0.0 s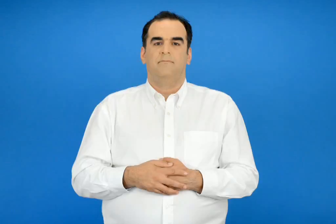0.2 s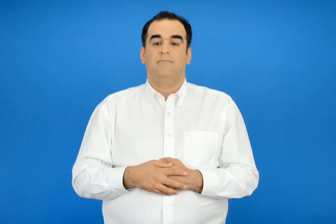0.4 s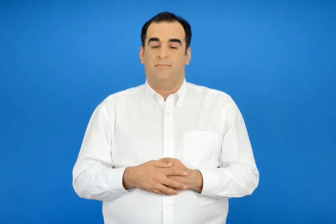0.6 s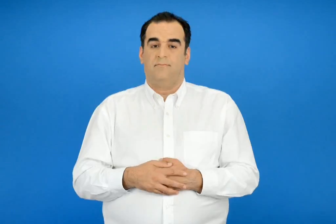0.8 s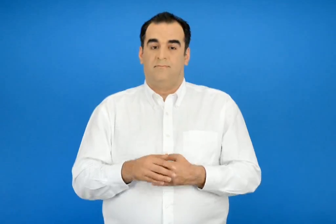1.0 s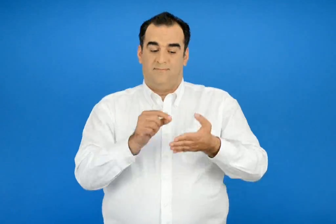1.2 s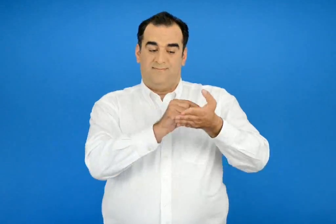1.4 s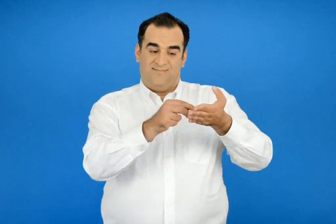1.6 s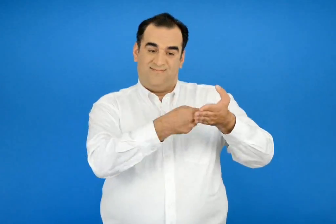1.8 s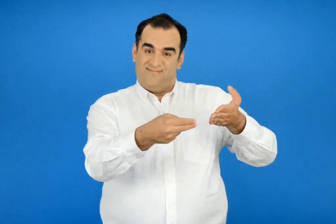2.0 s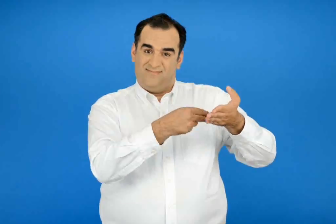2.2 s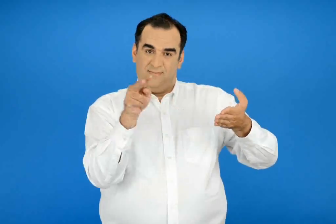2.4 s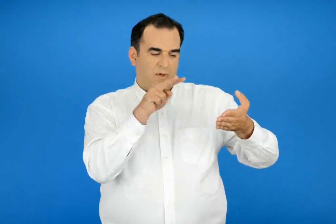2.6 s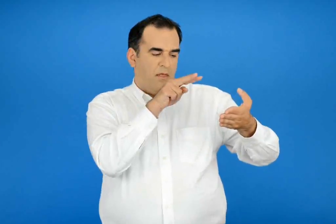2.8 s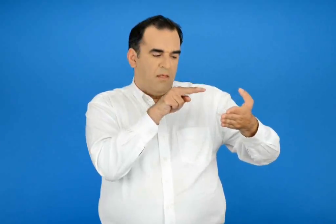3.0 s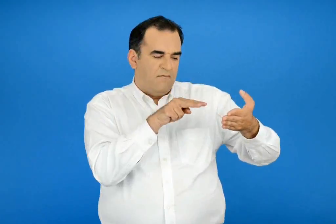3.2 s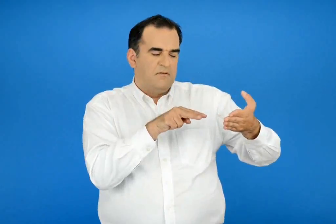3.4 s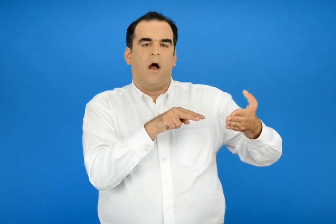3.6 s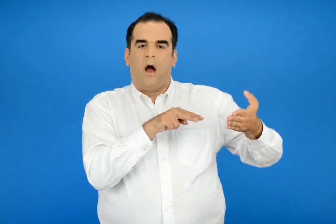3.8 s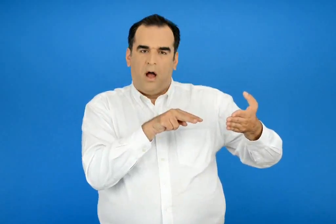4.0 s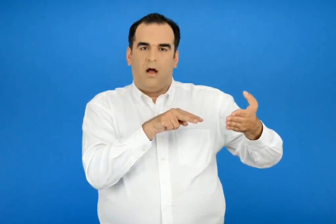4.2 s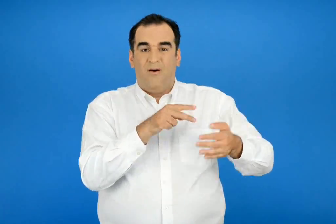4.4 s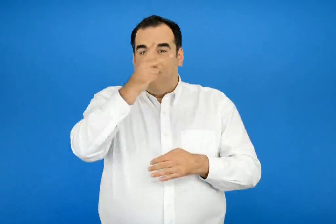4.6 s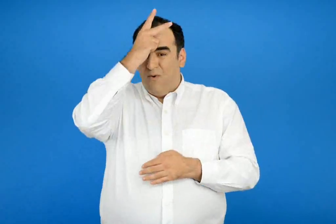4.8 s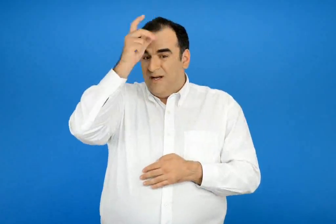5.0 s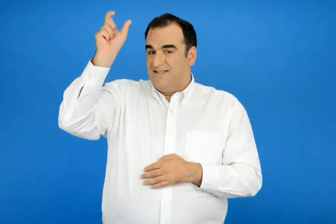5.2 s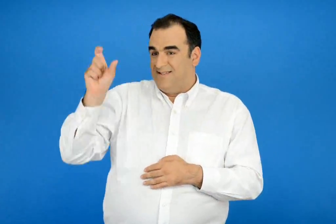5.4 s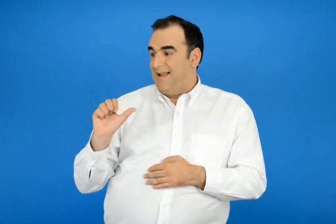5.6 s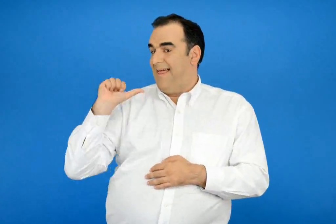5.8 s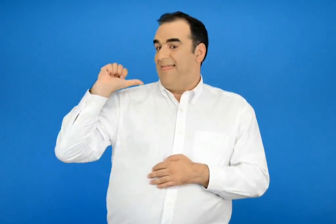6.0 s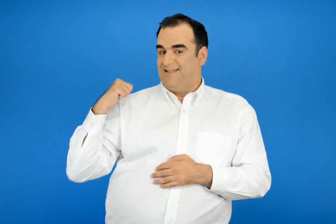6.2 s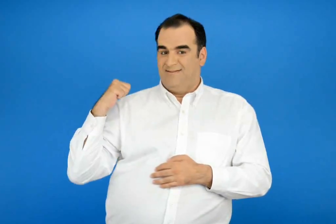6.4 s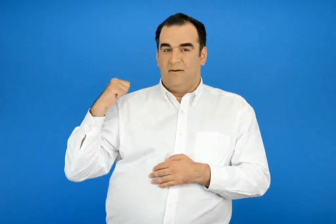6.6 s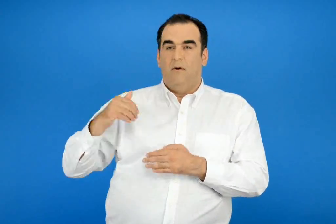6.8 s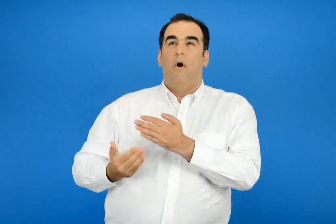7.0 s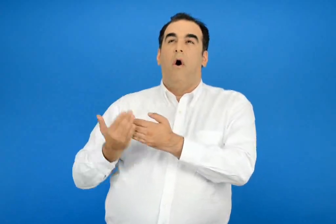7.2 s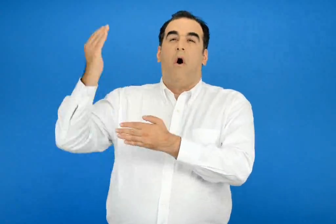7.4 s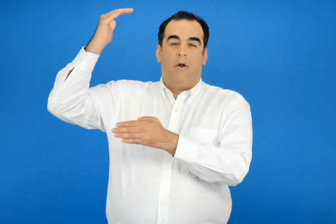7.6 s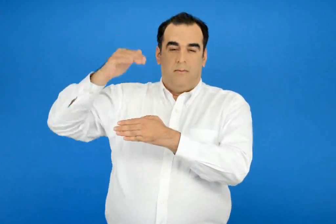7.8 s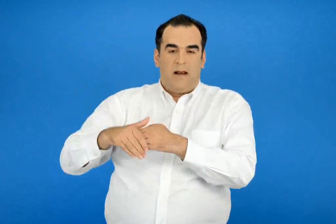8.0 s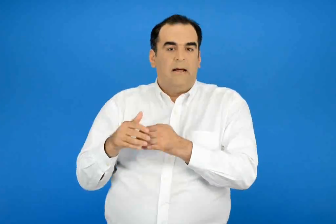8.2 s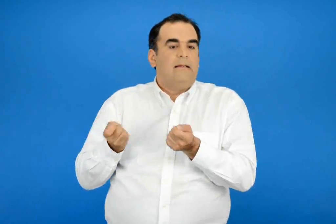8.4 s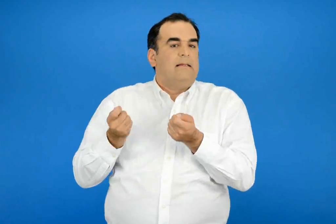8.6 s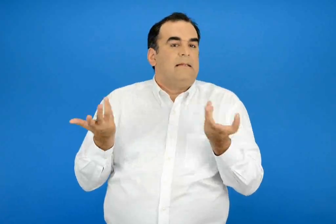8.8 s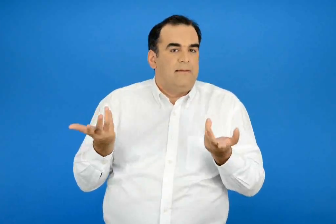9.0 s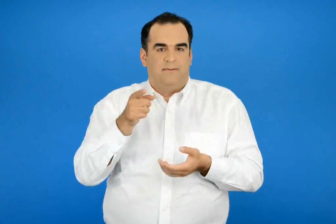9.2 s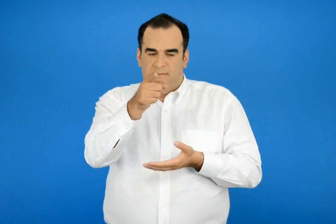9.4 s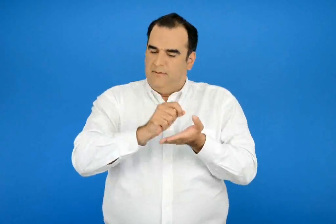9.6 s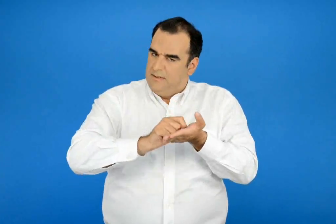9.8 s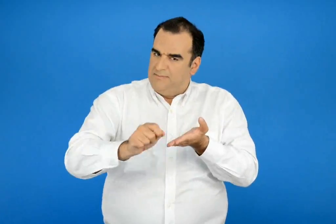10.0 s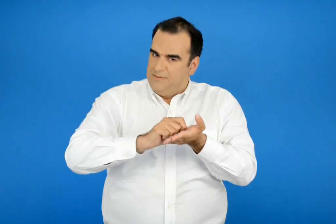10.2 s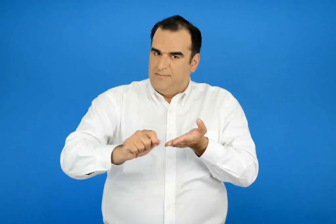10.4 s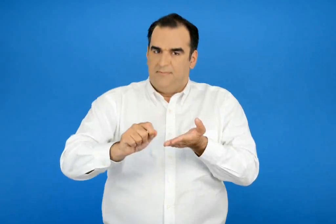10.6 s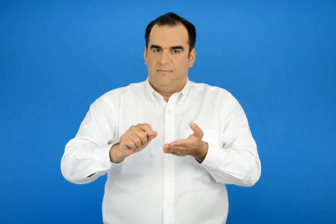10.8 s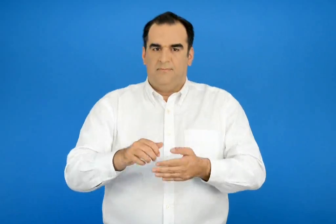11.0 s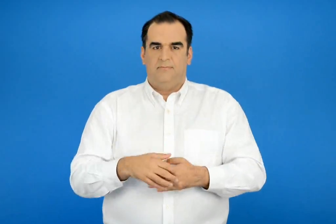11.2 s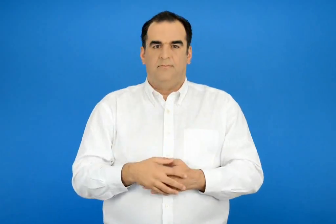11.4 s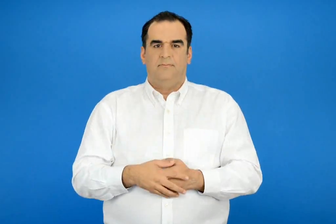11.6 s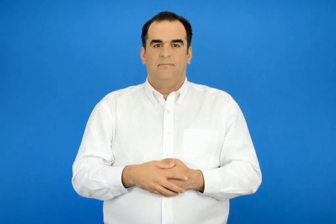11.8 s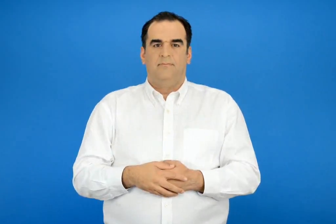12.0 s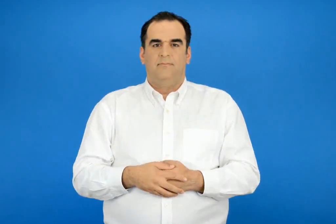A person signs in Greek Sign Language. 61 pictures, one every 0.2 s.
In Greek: διάβασε τα παρακάτω στιχάκια και γράψε τι έκανε ο λουκάς χτες ολη μέρα
